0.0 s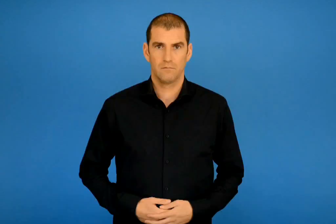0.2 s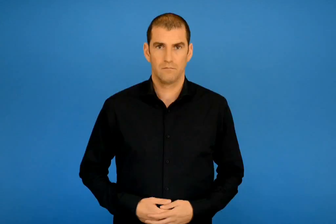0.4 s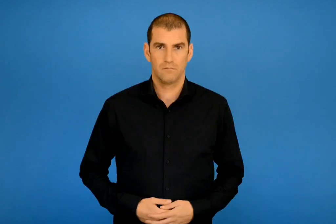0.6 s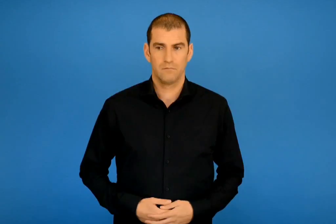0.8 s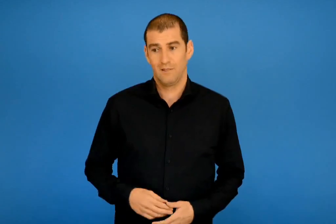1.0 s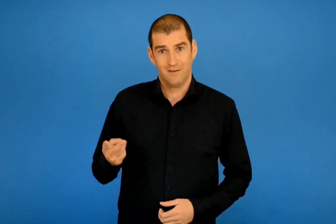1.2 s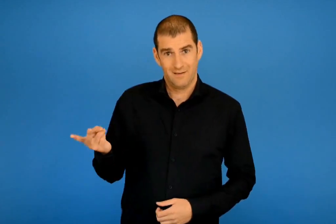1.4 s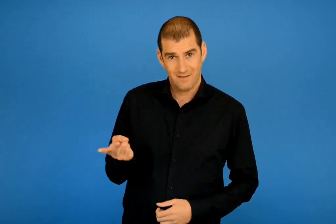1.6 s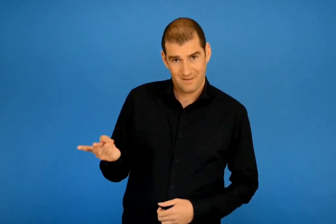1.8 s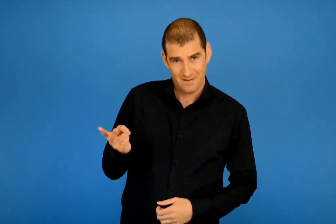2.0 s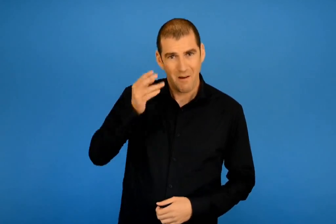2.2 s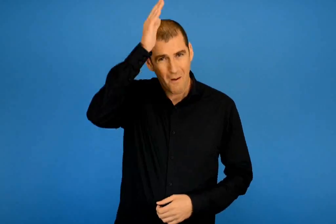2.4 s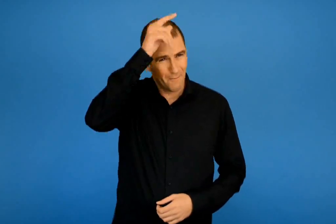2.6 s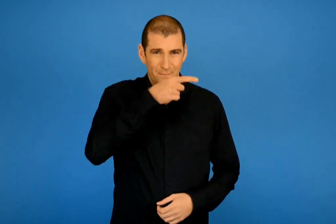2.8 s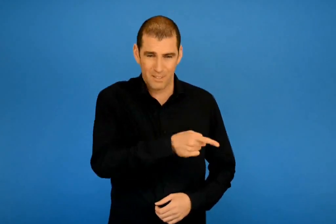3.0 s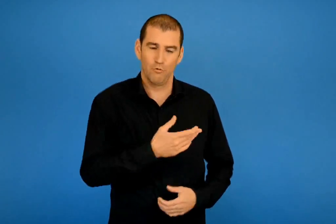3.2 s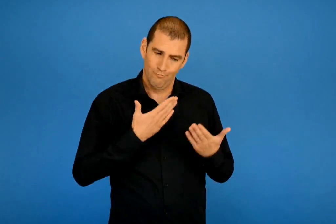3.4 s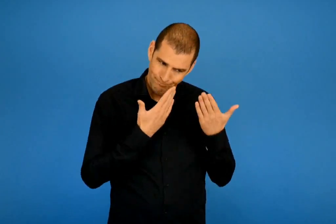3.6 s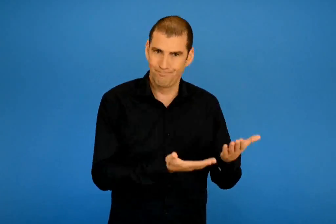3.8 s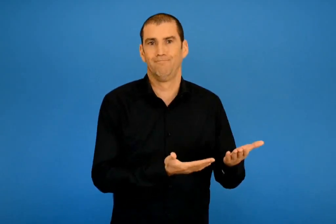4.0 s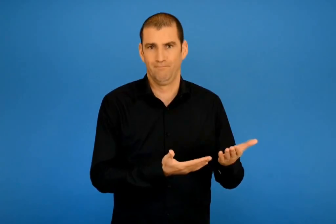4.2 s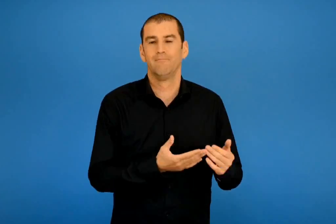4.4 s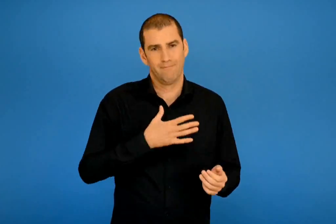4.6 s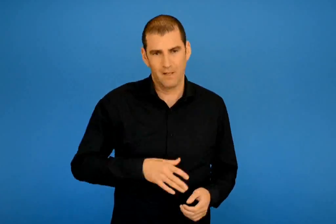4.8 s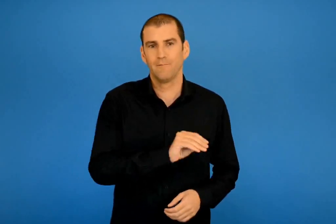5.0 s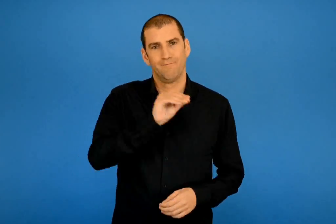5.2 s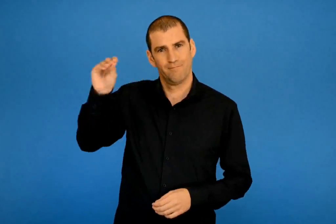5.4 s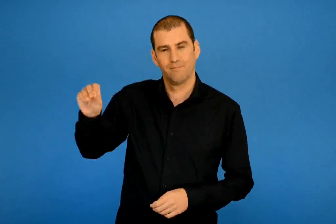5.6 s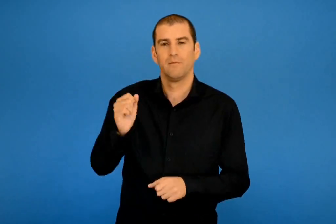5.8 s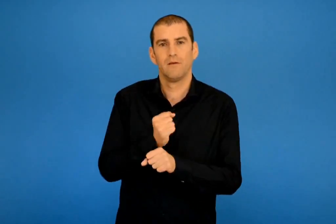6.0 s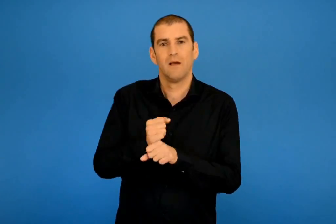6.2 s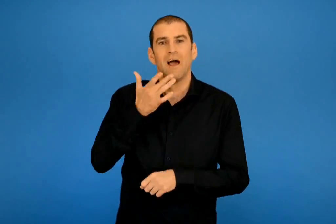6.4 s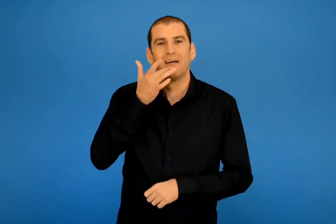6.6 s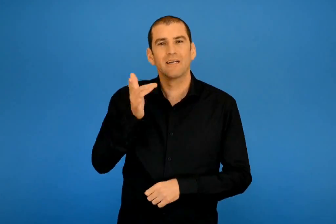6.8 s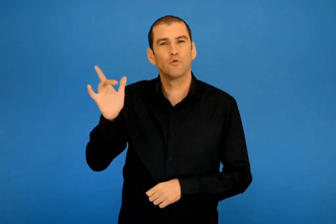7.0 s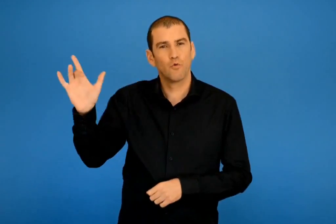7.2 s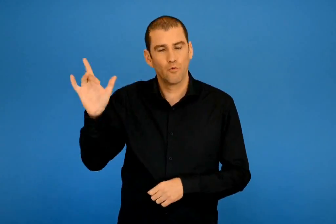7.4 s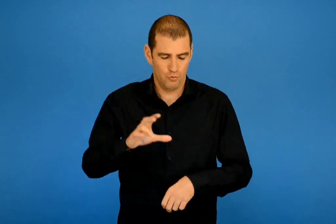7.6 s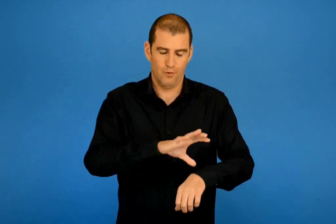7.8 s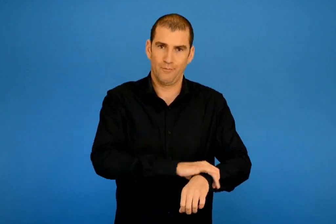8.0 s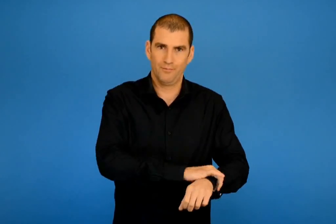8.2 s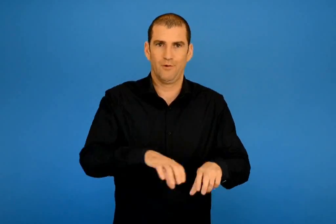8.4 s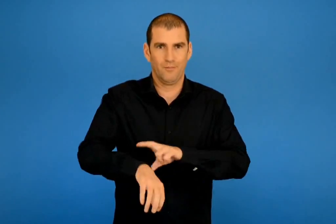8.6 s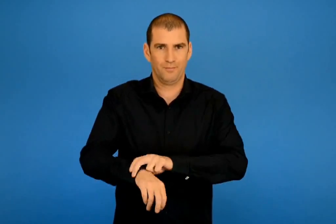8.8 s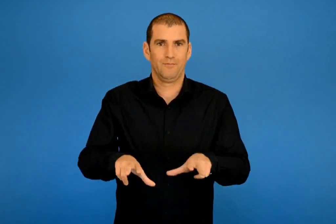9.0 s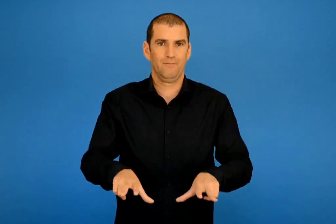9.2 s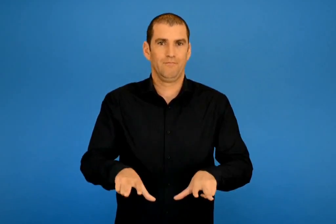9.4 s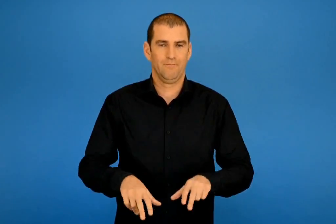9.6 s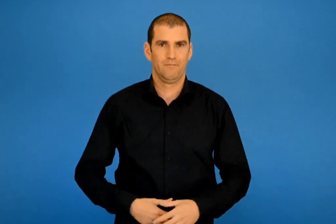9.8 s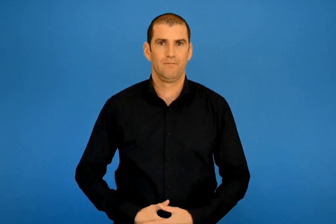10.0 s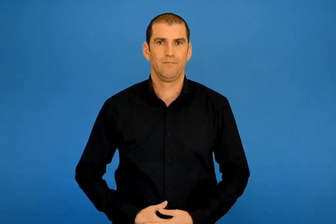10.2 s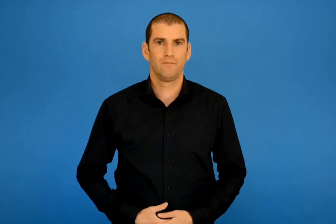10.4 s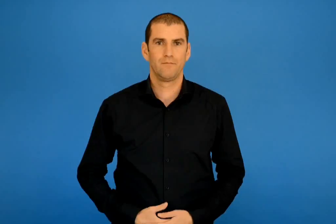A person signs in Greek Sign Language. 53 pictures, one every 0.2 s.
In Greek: ήθελαν λοιπόν να ευχαριστήσουνε τον πετεινό και τον πήγανε στο χρυσοχόο να τον χρυσώσουνε
